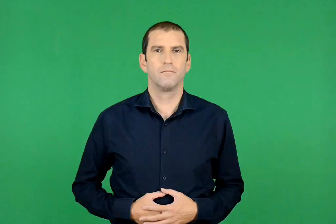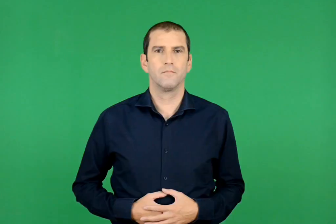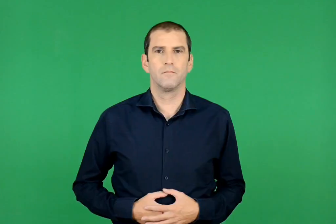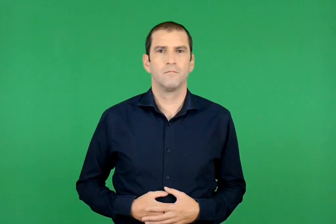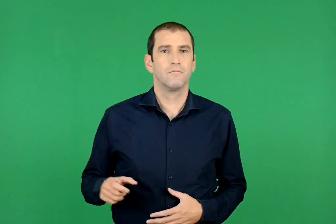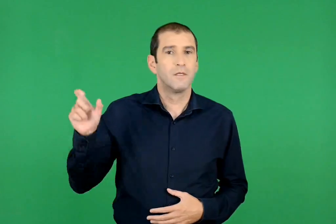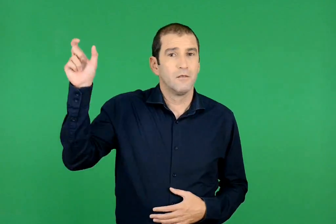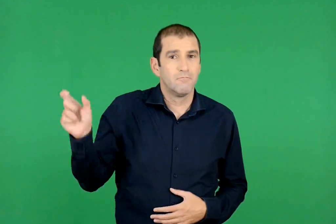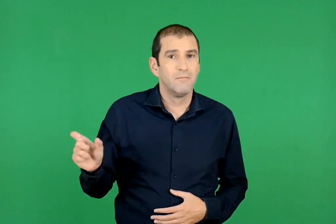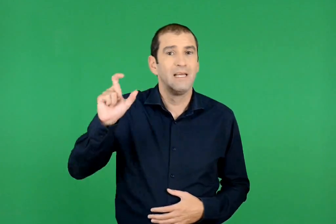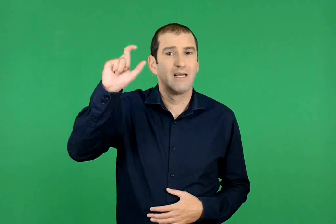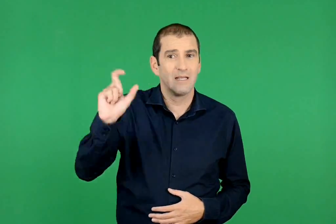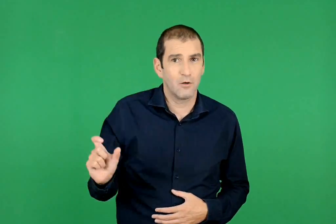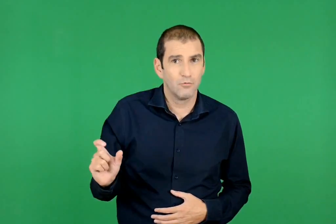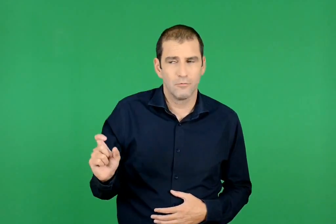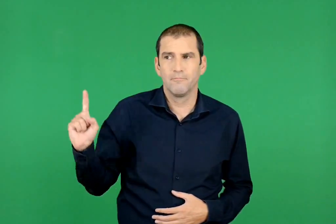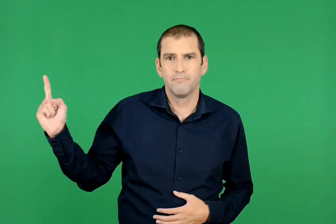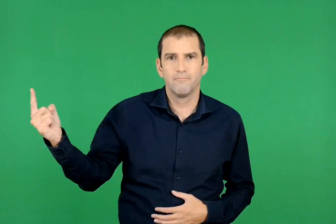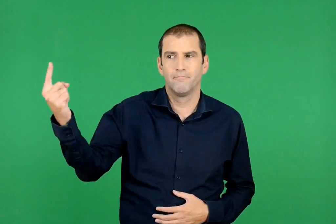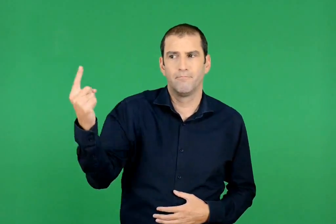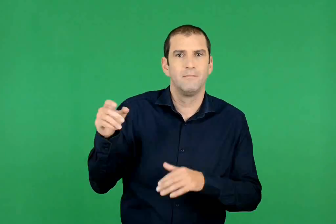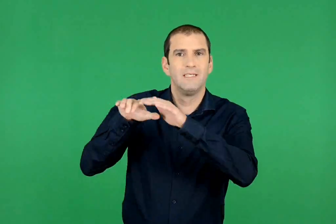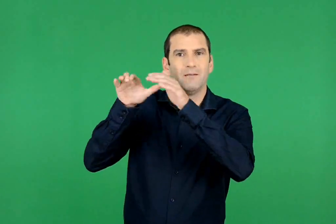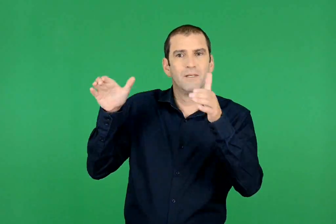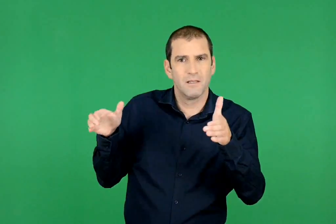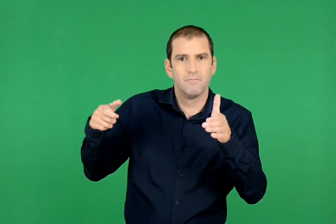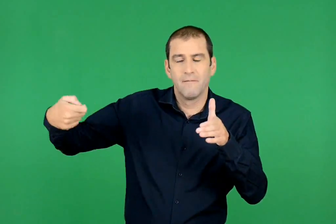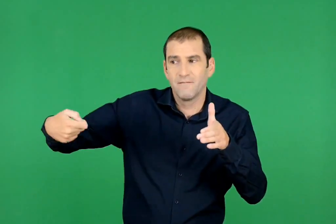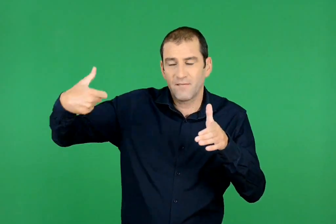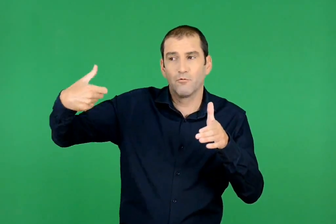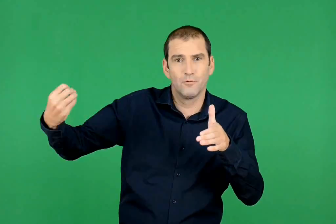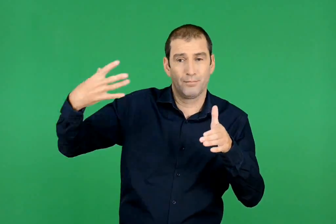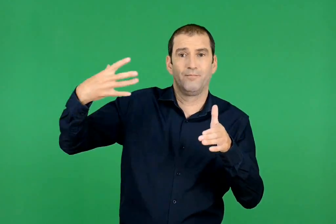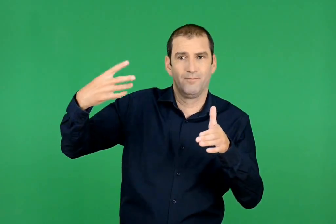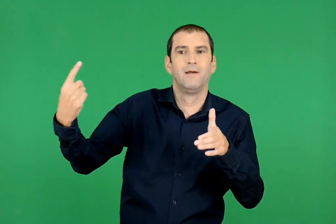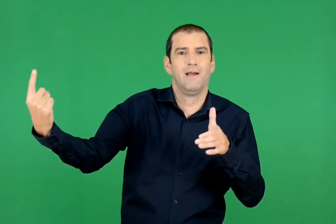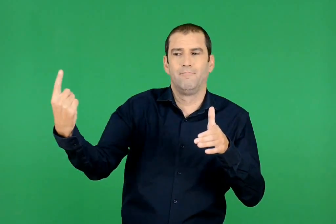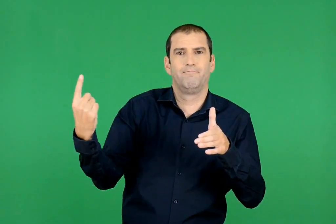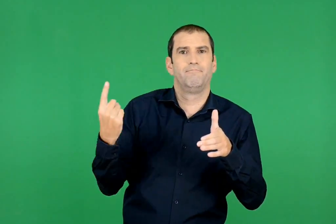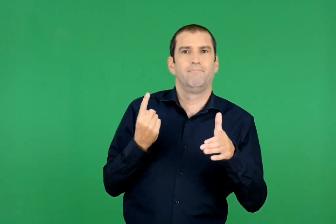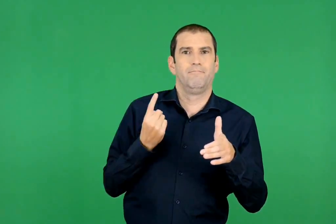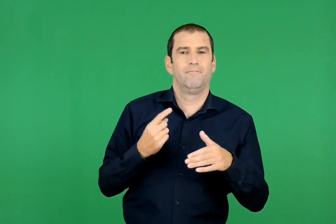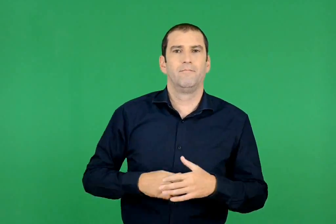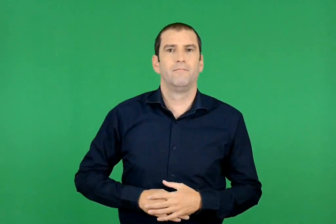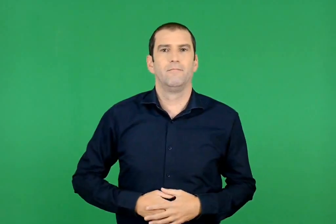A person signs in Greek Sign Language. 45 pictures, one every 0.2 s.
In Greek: ο ιταλός στάθηκε μπροστά στη σπηλιά , άναψε το φακό και ήρθε κοντά μας
